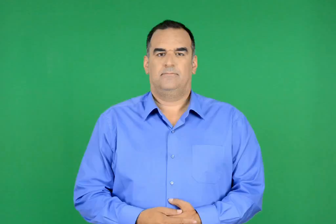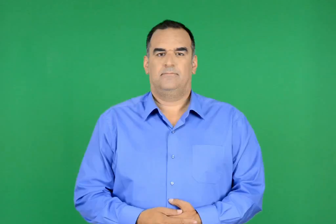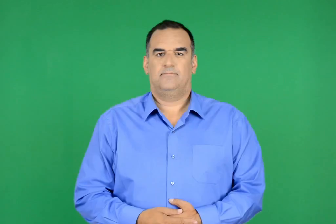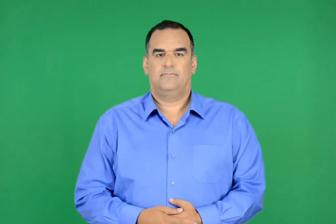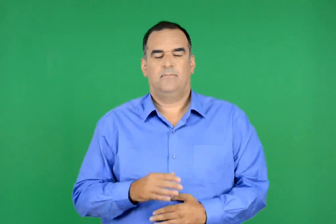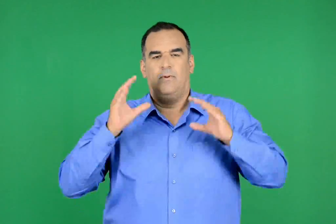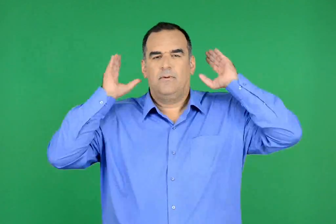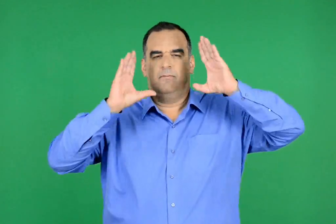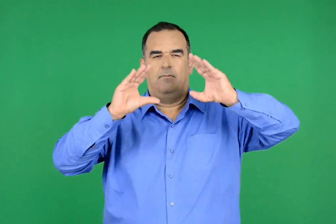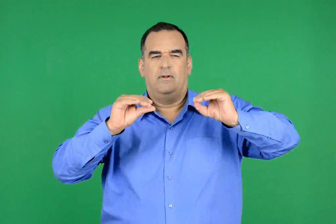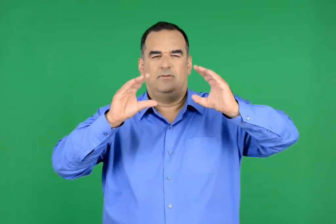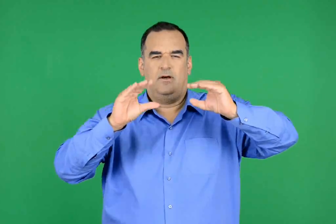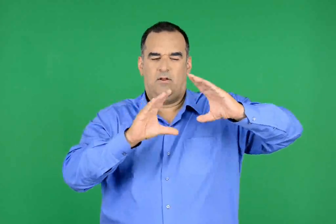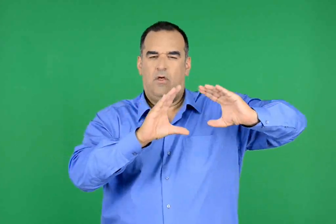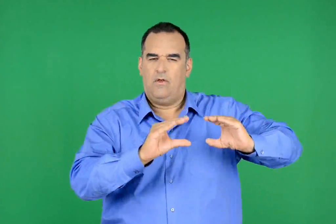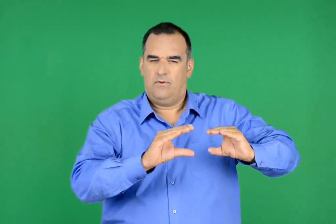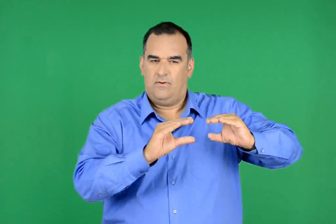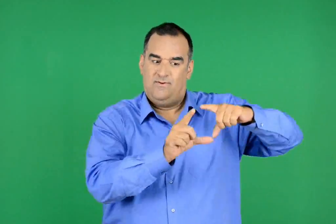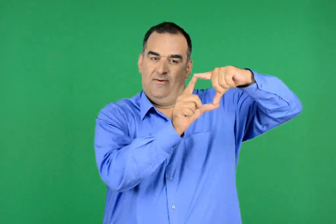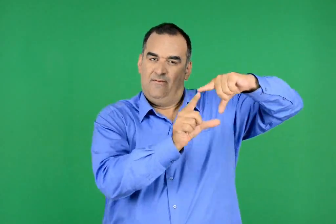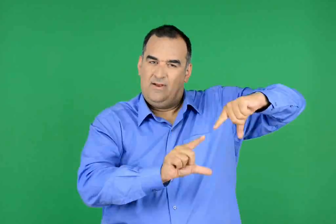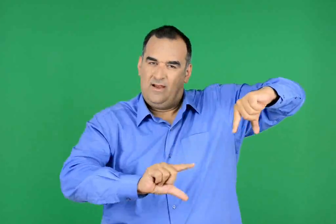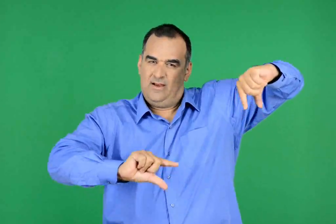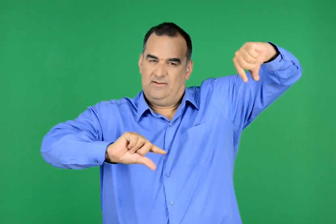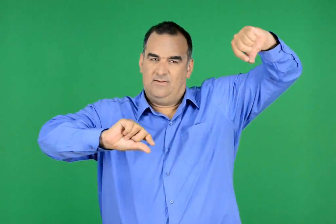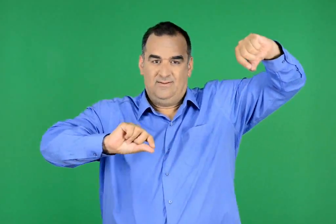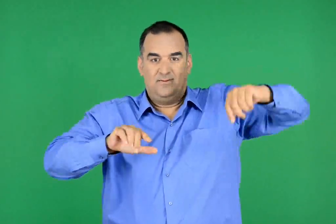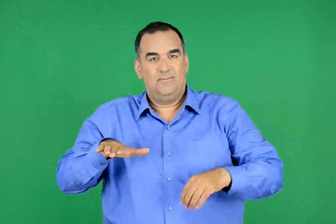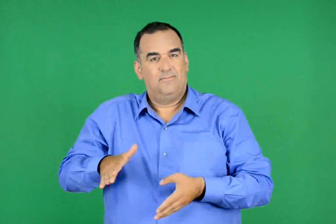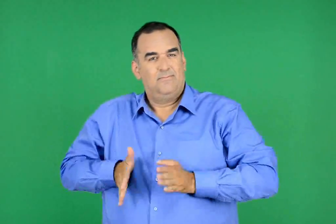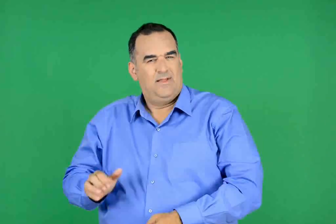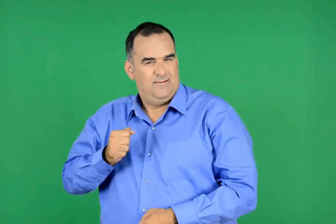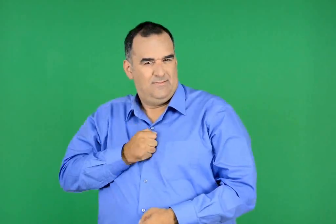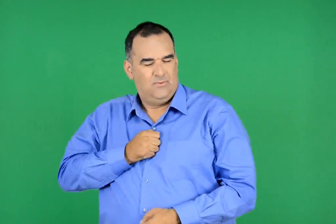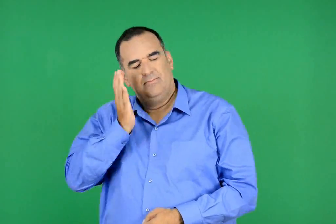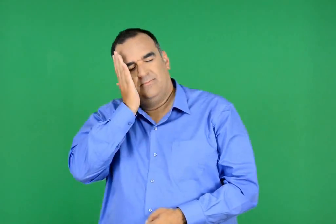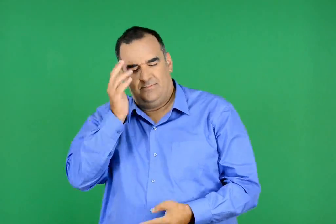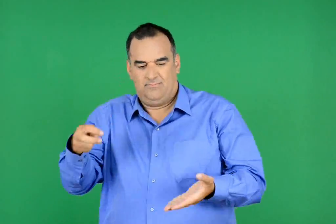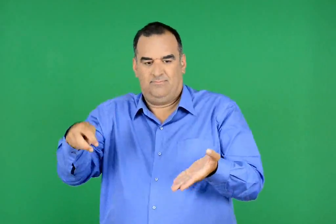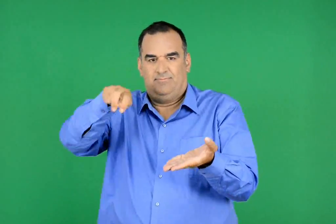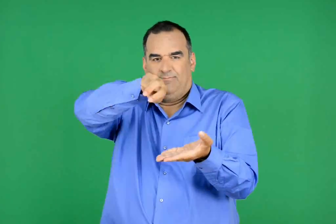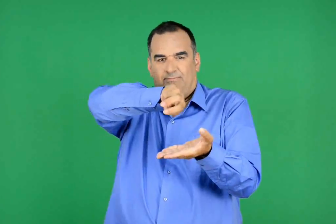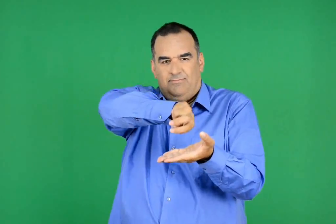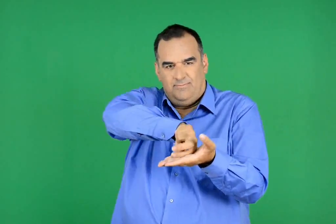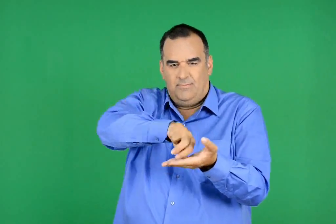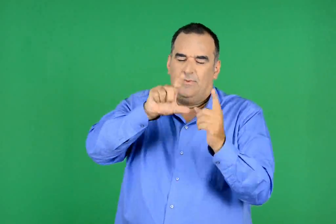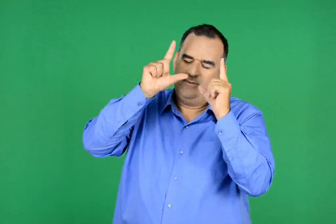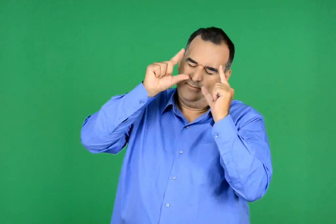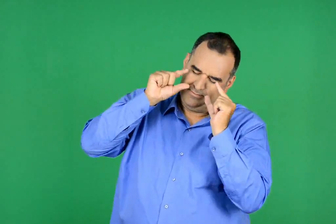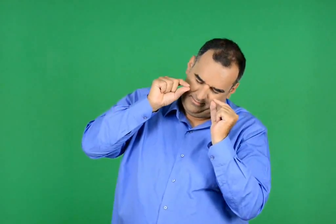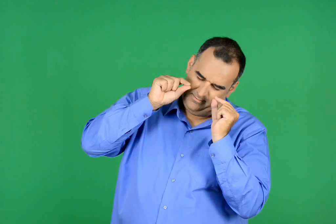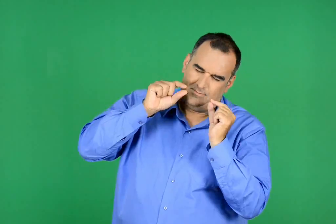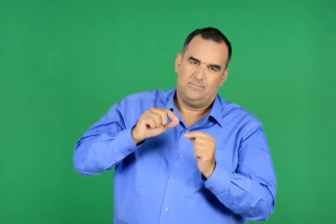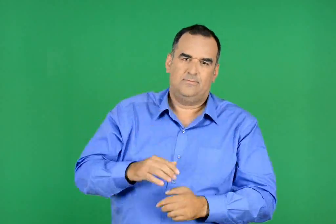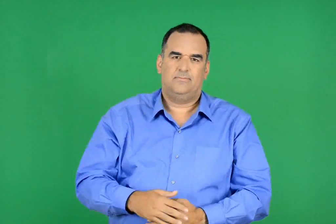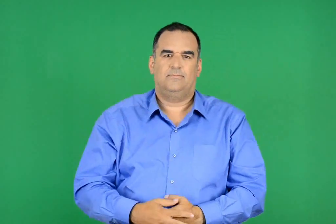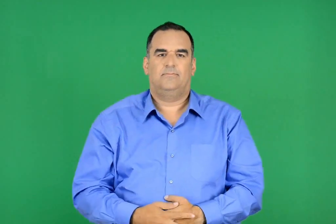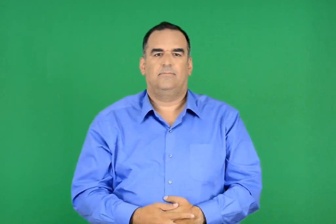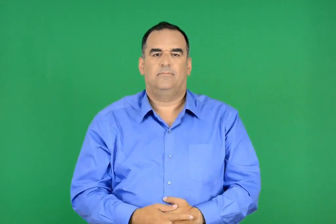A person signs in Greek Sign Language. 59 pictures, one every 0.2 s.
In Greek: σε ένα µαξιλάρι φεγγαράκι το παιδί µου αποκοιμήθηκε
